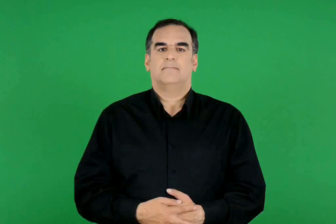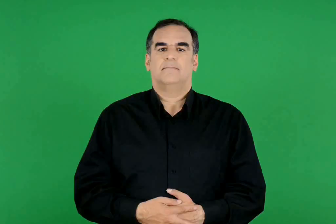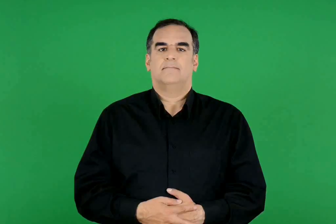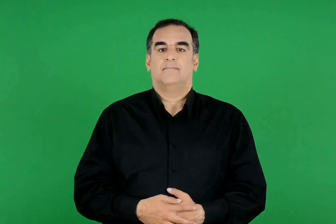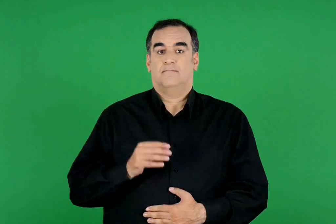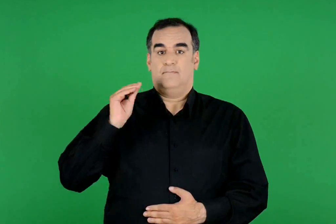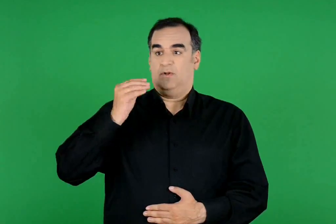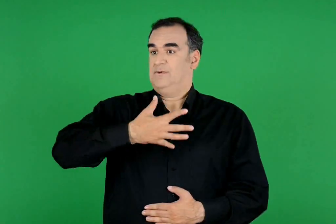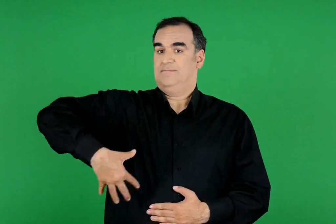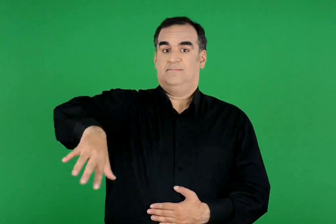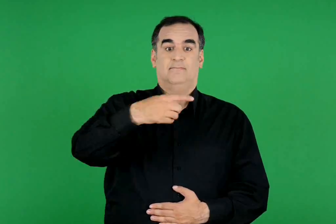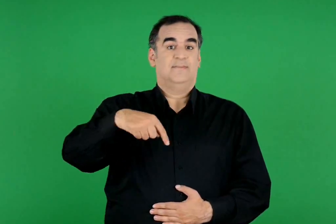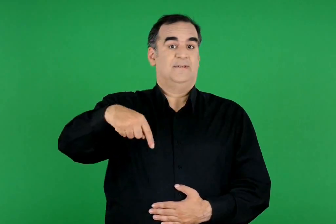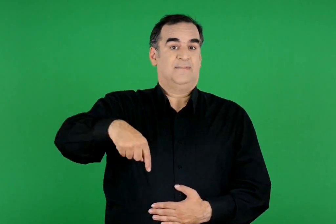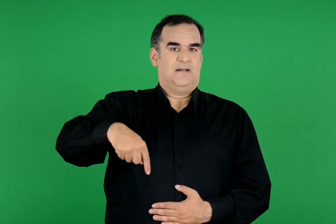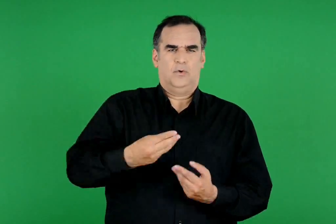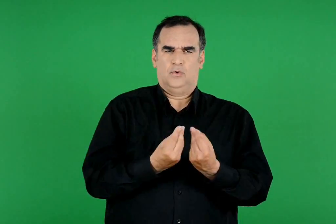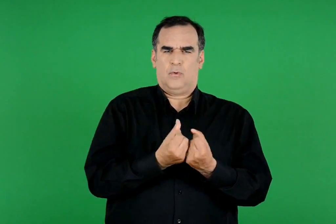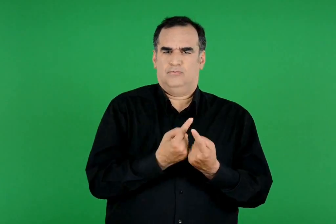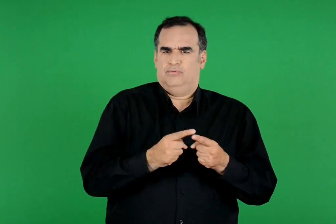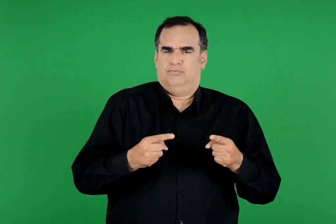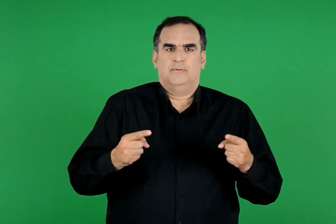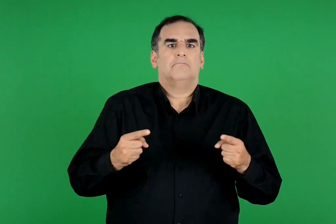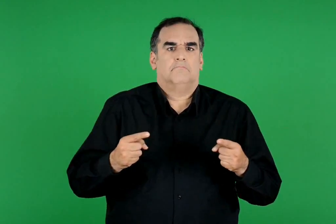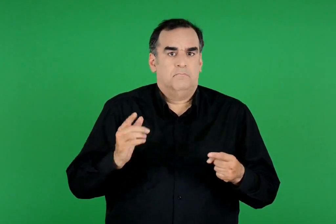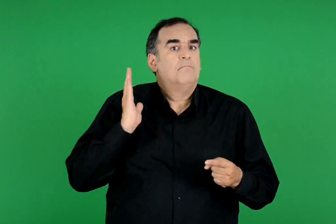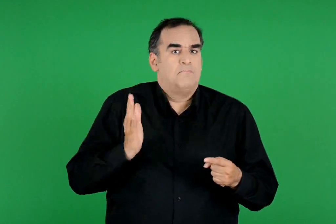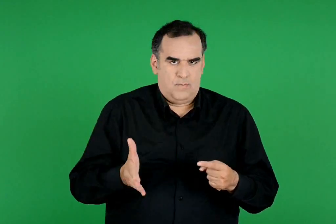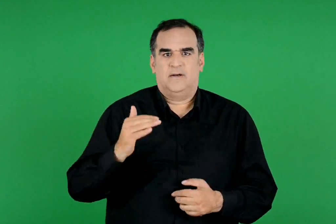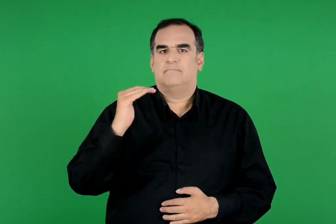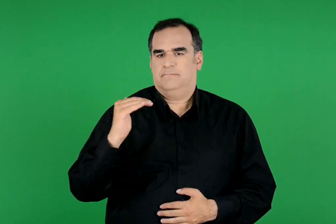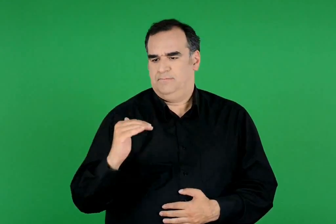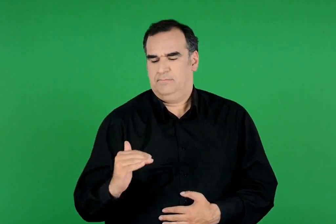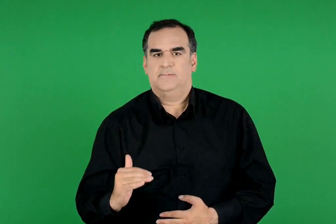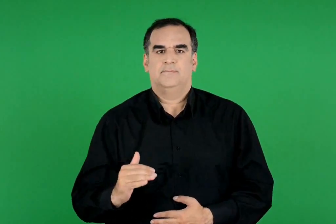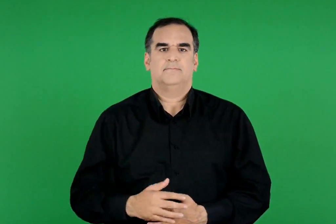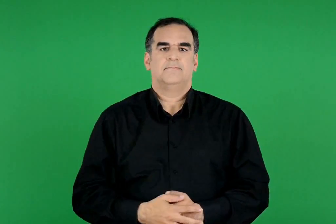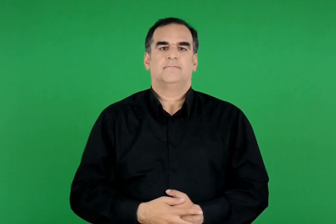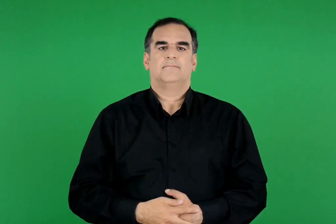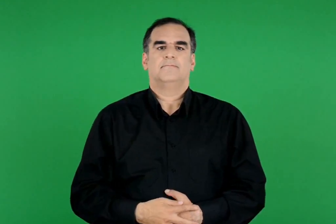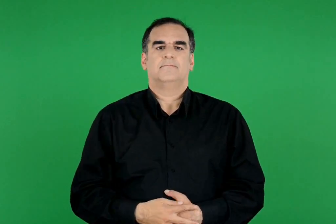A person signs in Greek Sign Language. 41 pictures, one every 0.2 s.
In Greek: στον σημερινό πολιτισμό μας , με ποιους τρόπους μπορούμε
